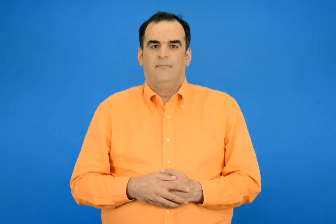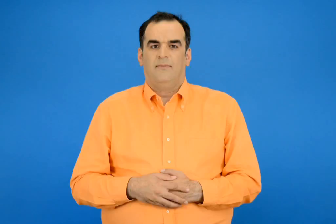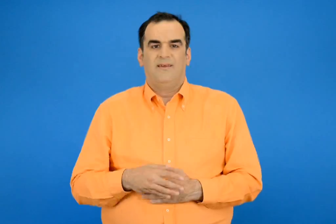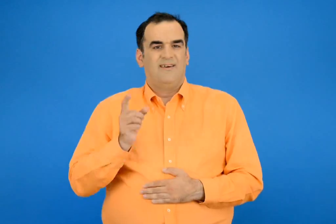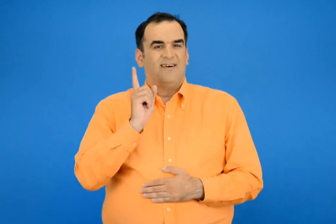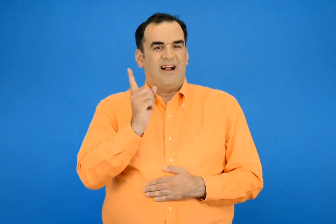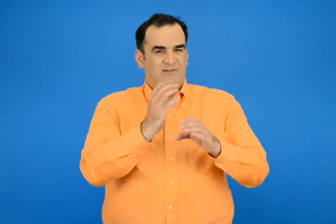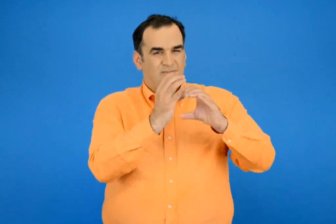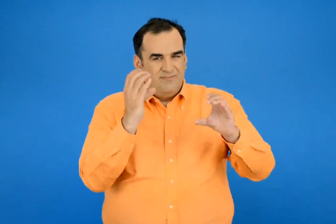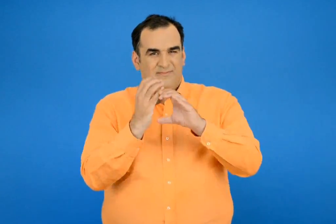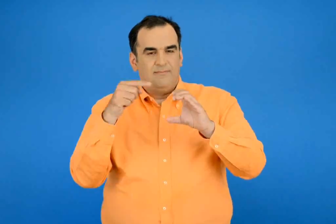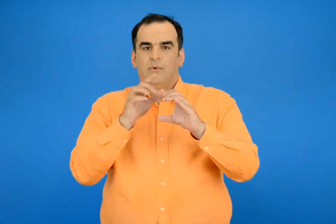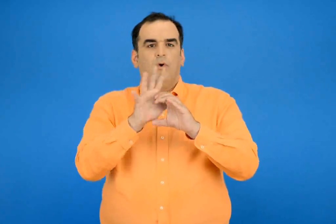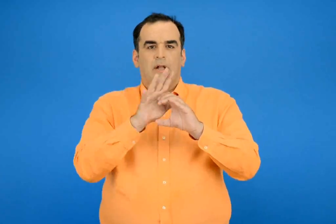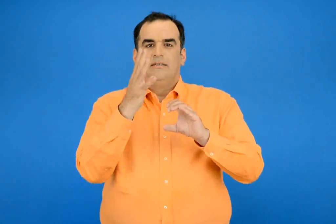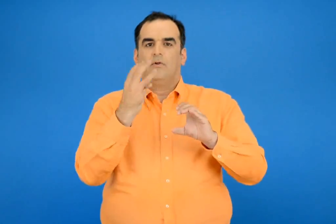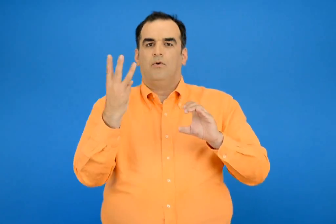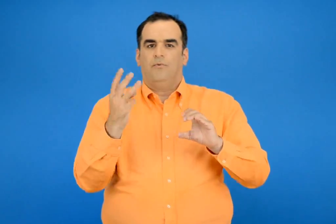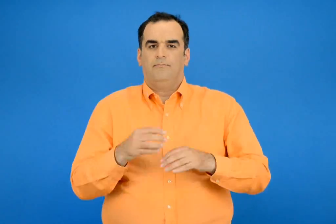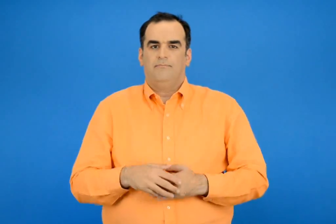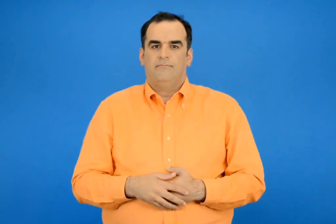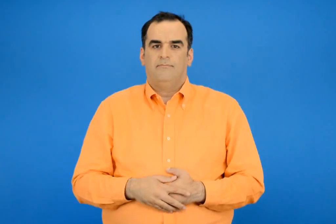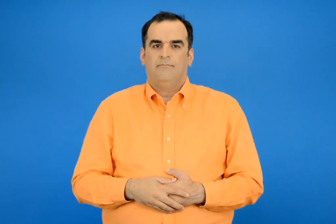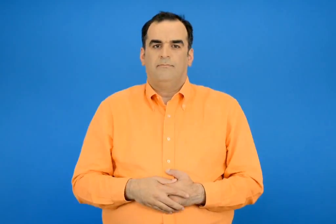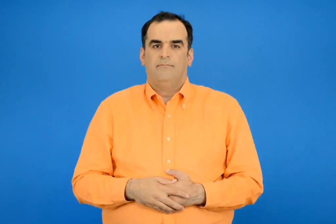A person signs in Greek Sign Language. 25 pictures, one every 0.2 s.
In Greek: σε κάθε γαλάζιο χωράνε 48
